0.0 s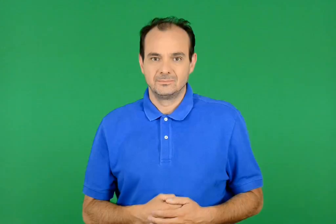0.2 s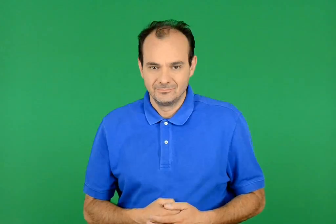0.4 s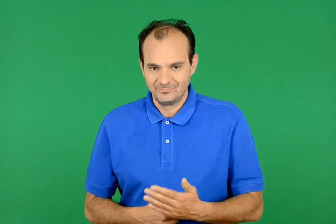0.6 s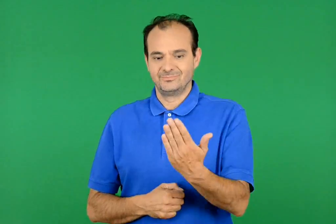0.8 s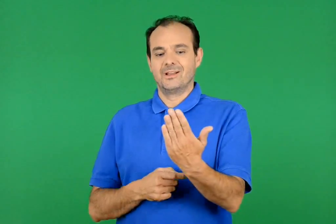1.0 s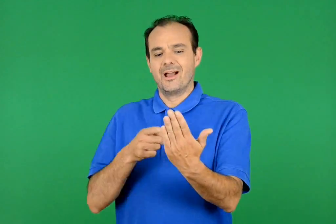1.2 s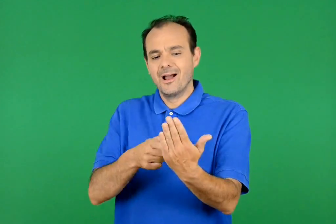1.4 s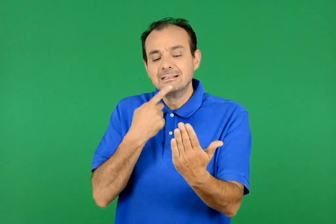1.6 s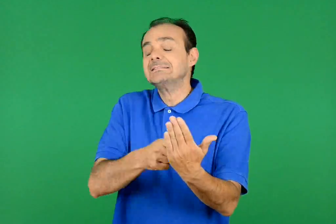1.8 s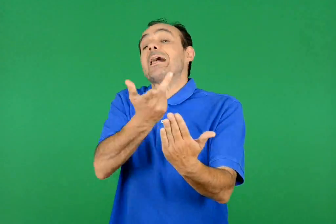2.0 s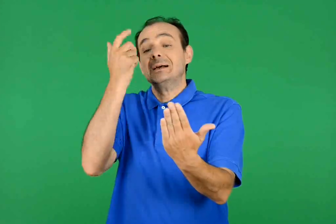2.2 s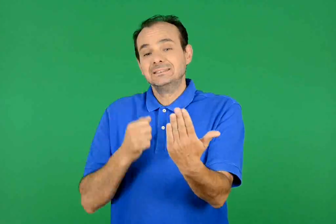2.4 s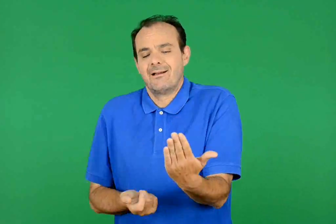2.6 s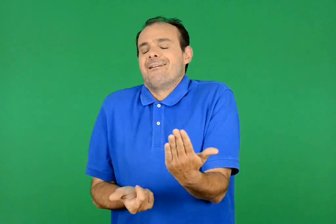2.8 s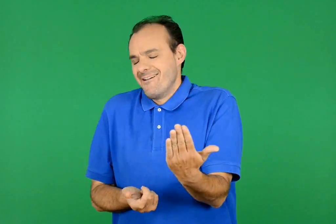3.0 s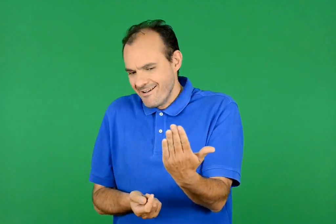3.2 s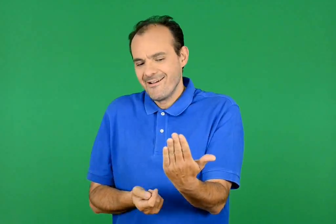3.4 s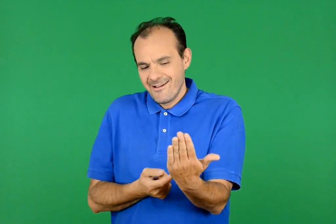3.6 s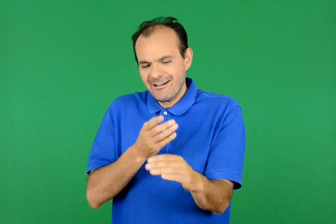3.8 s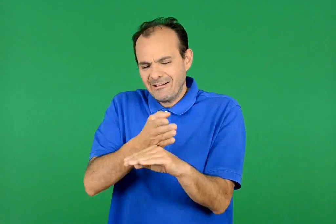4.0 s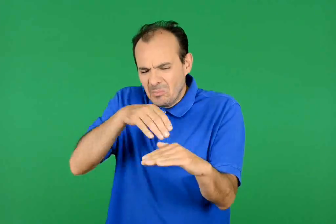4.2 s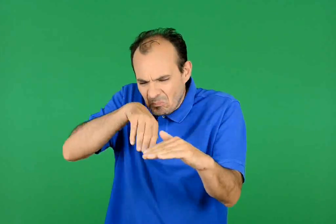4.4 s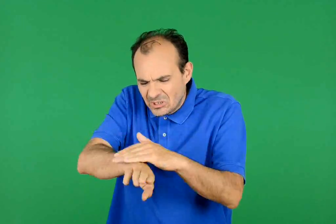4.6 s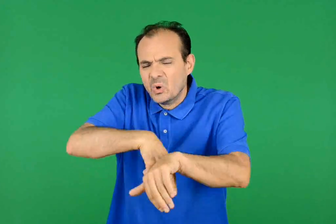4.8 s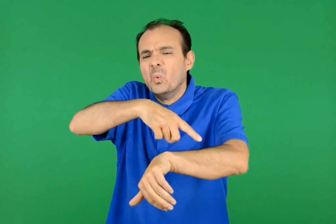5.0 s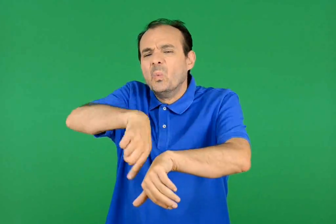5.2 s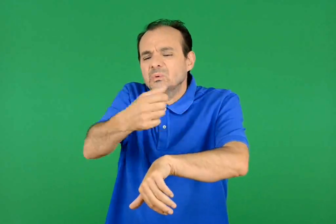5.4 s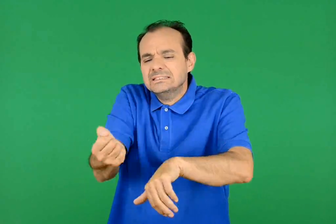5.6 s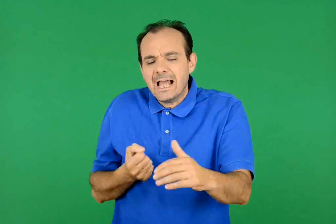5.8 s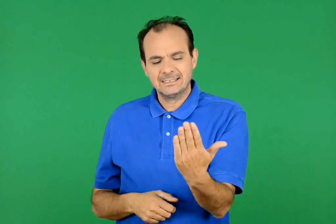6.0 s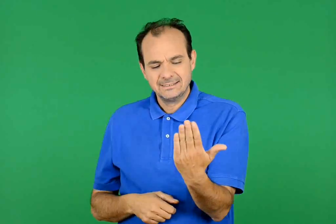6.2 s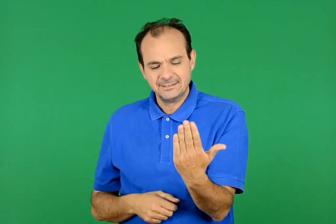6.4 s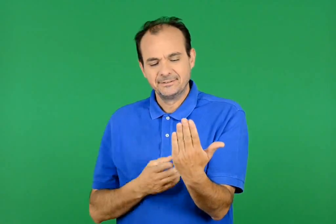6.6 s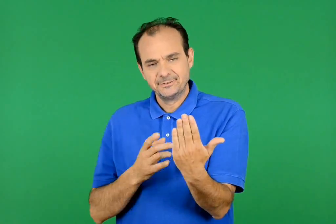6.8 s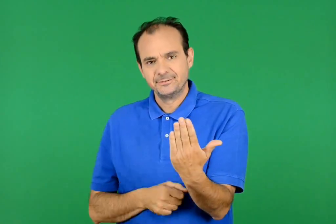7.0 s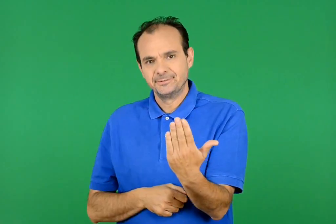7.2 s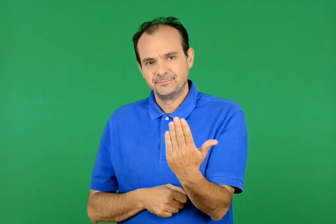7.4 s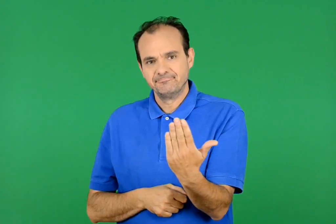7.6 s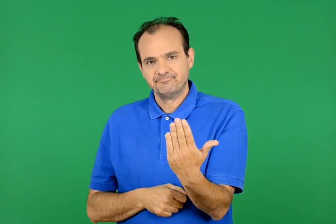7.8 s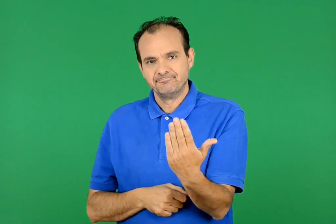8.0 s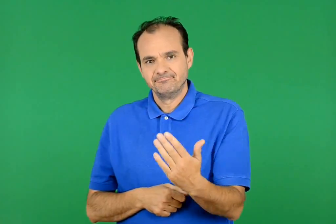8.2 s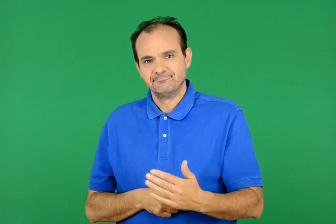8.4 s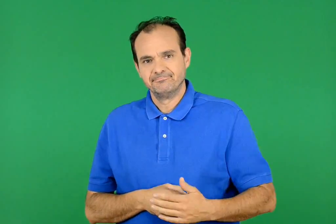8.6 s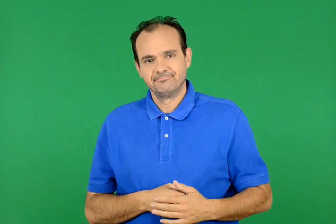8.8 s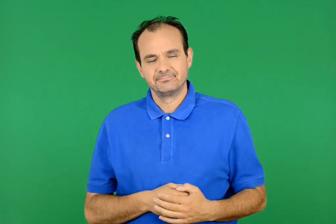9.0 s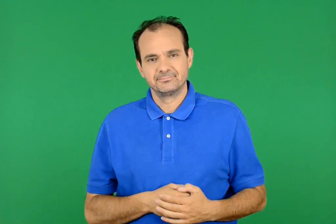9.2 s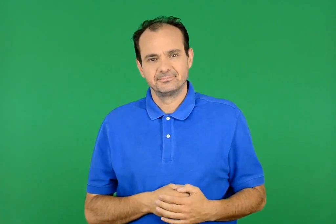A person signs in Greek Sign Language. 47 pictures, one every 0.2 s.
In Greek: τι να πεις , βέβαια , και συ ; κρυμμένος τόσες ώρες στο συρτάρι
